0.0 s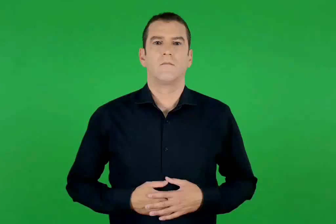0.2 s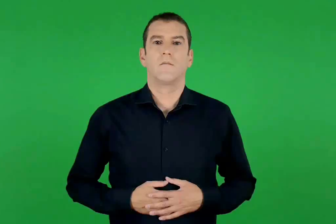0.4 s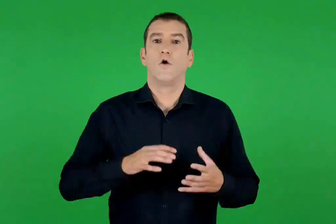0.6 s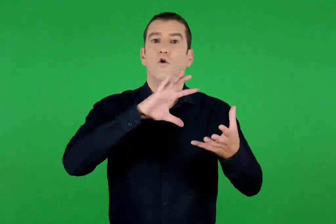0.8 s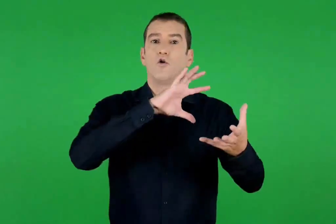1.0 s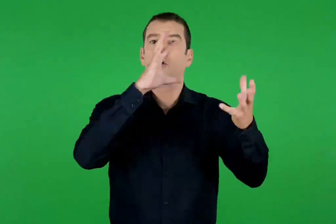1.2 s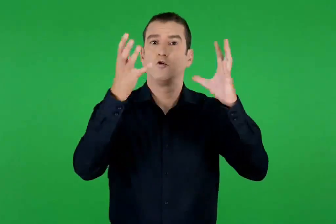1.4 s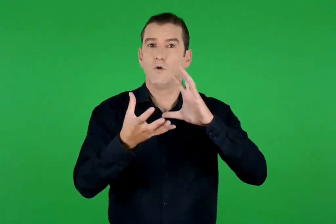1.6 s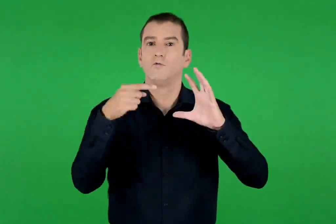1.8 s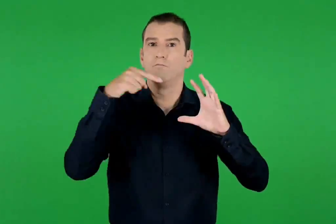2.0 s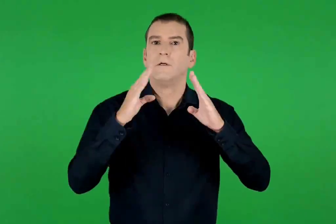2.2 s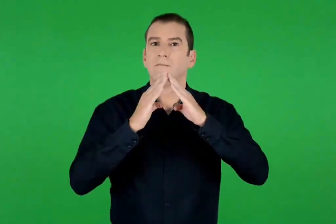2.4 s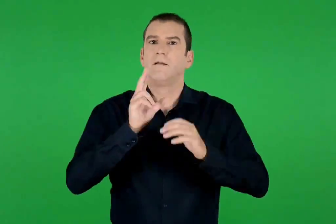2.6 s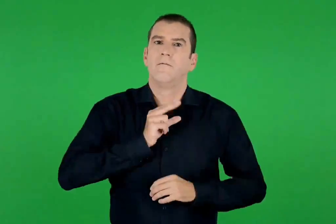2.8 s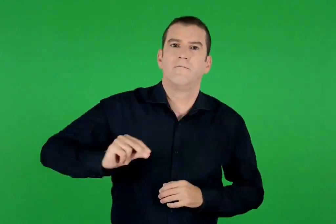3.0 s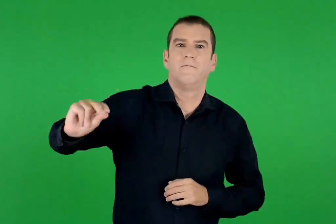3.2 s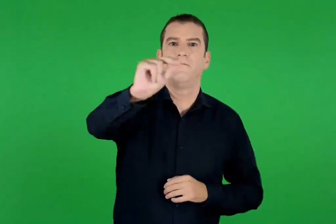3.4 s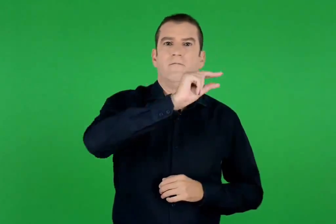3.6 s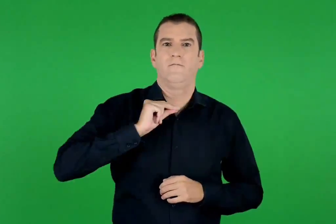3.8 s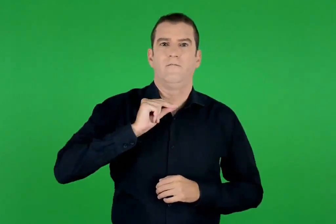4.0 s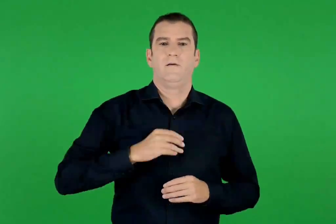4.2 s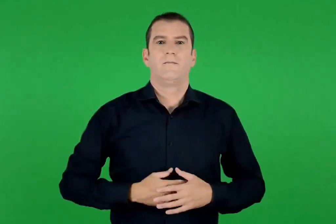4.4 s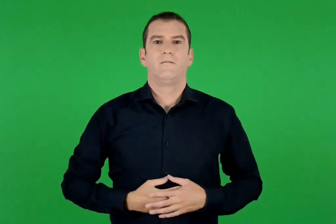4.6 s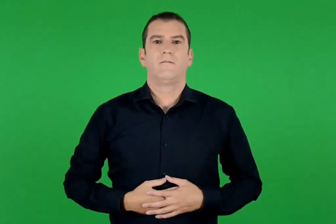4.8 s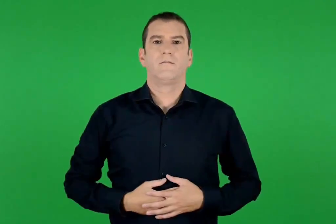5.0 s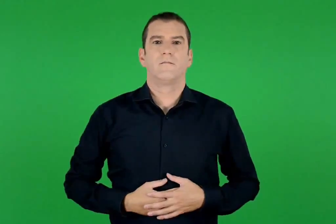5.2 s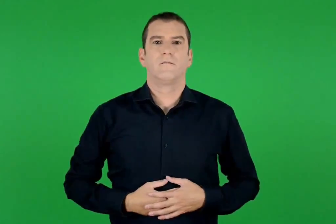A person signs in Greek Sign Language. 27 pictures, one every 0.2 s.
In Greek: κόσμος το κοινό μας σπίτι
